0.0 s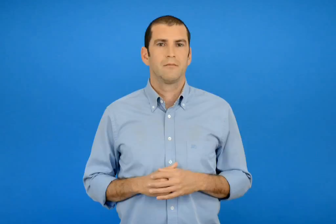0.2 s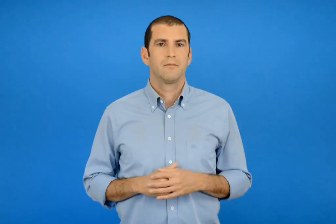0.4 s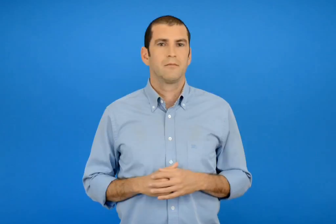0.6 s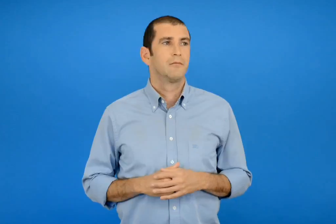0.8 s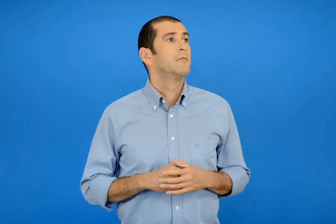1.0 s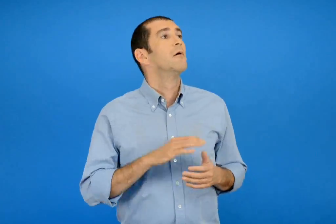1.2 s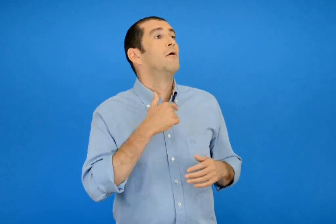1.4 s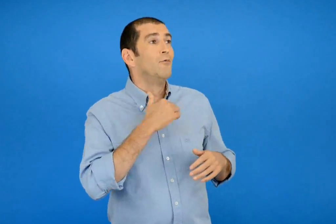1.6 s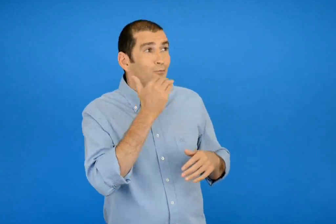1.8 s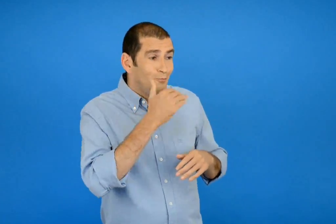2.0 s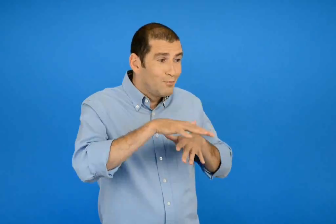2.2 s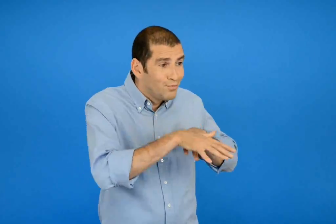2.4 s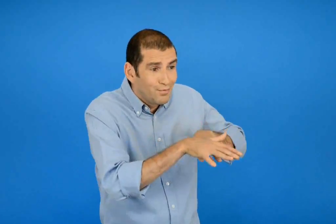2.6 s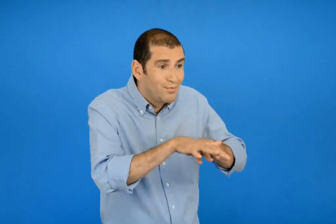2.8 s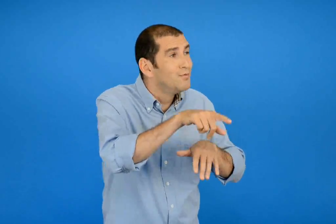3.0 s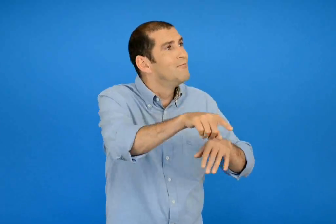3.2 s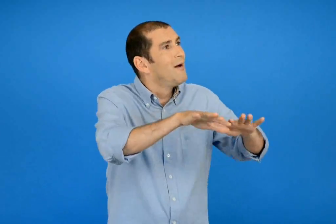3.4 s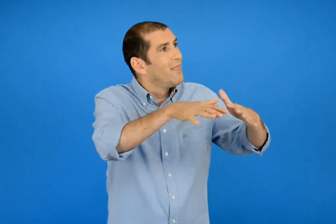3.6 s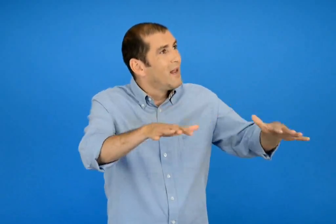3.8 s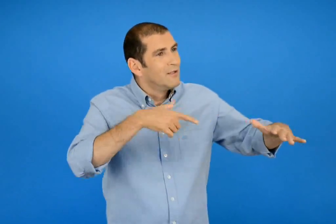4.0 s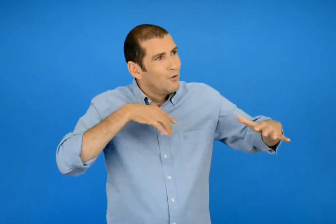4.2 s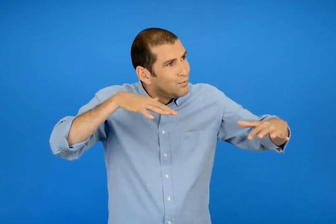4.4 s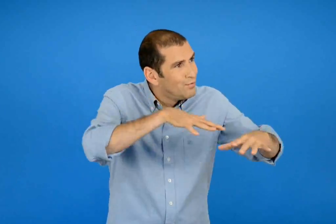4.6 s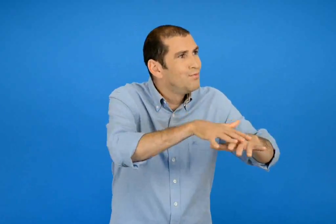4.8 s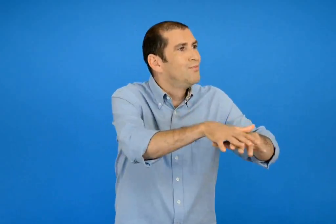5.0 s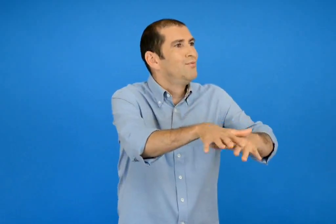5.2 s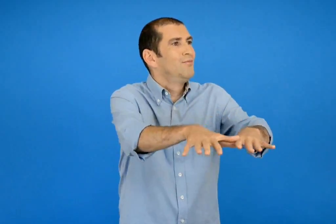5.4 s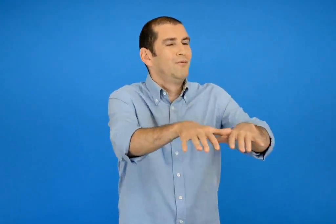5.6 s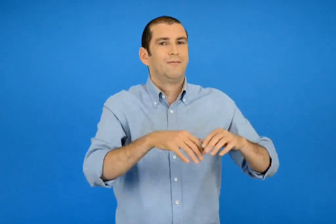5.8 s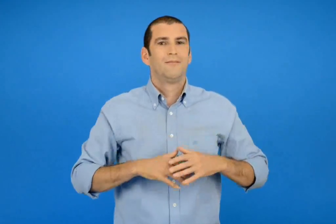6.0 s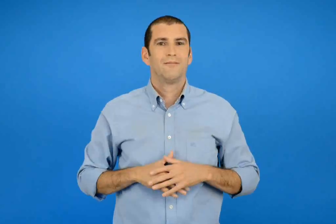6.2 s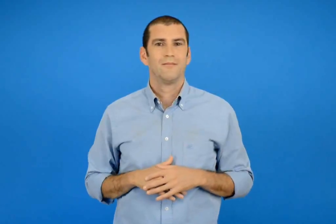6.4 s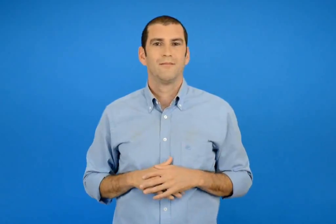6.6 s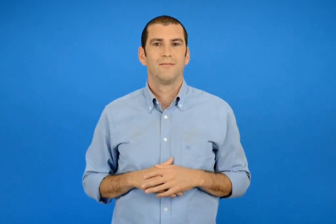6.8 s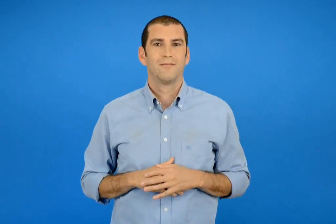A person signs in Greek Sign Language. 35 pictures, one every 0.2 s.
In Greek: βιάζομαι πολύ να φύγω να ανταμώσω το γιαλό
